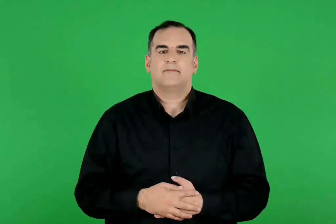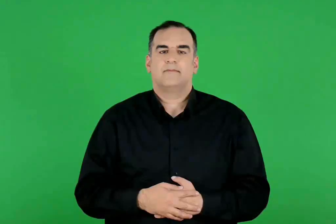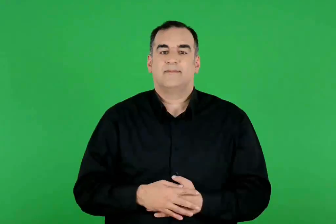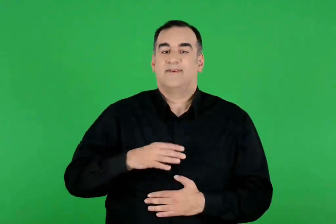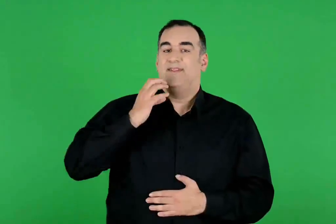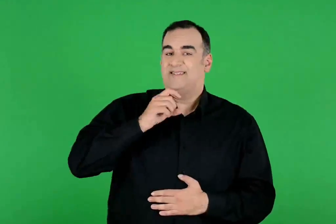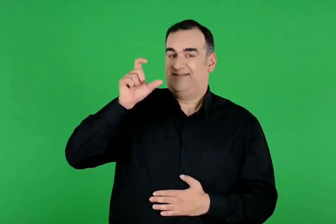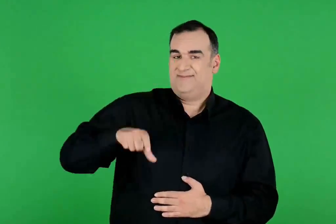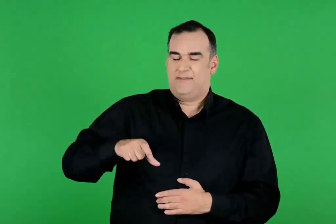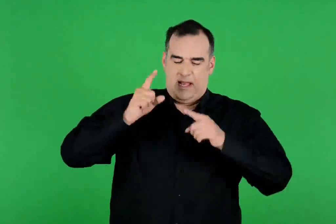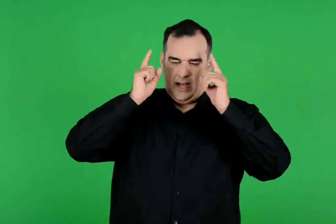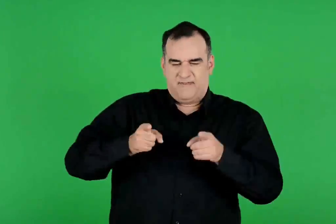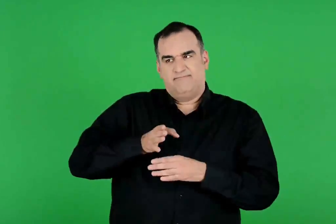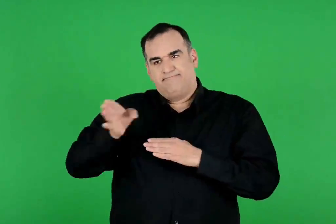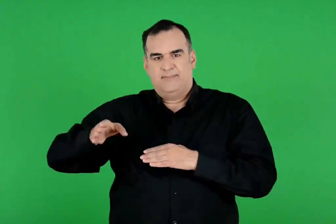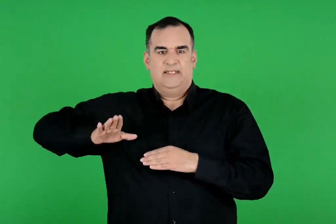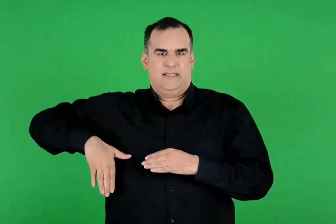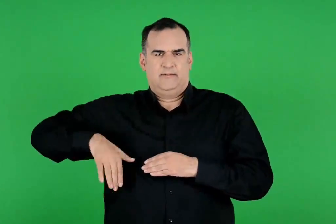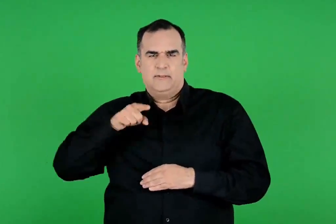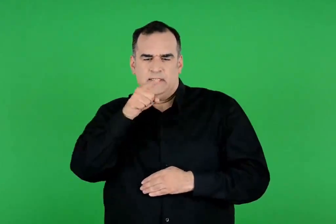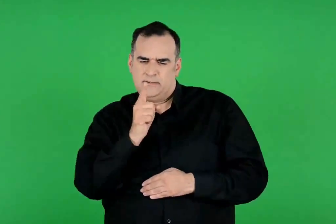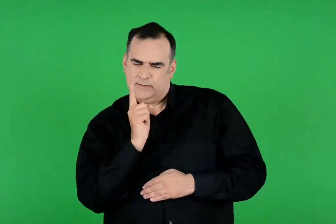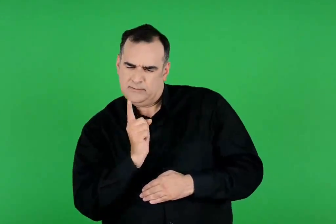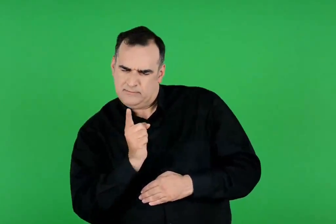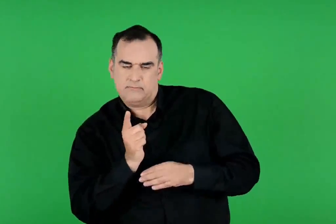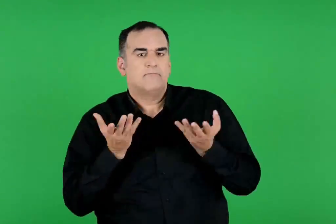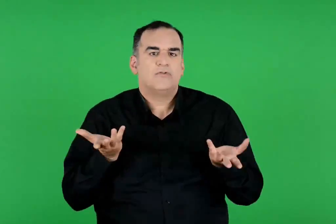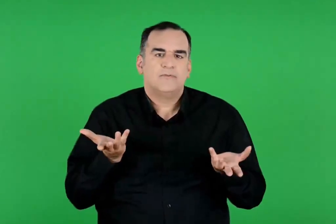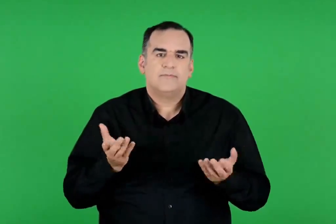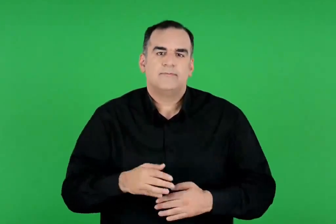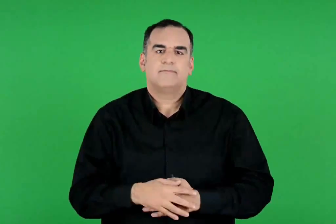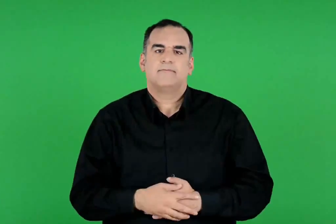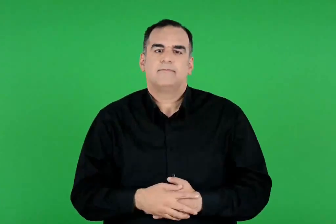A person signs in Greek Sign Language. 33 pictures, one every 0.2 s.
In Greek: πώς κρίνεις την απόφαση του θησέα να πάει στην κρήτη ;
